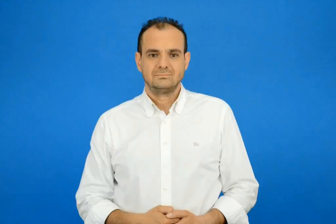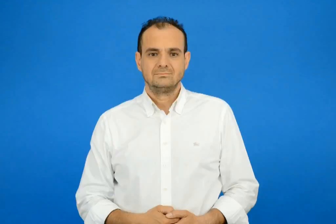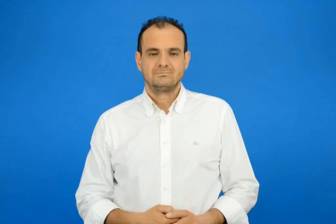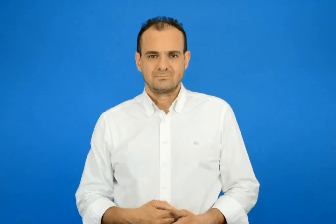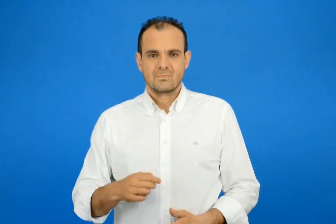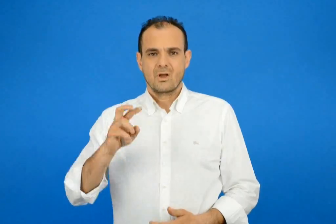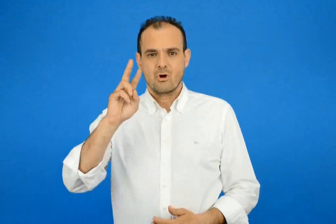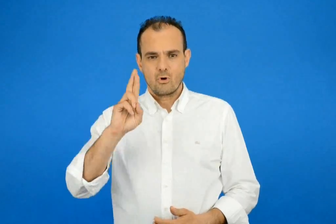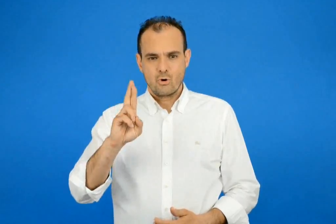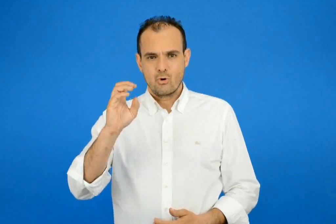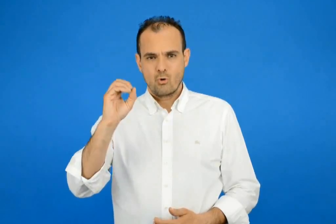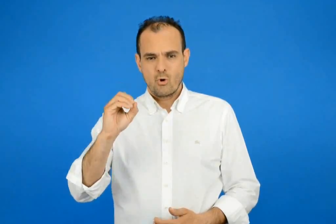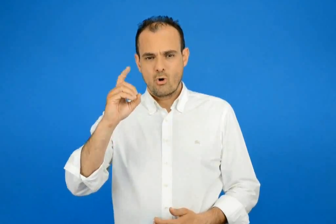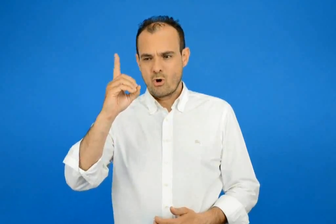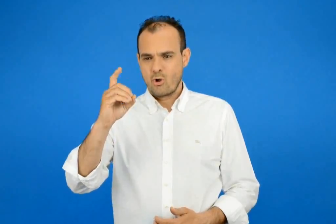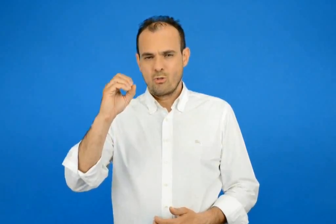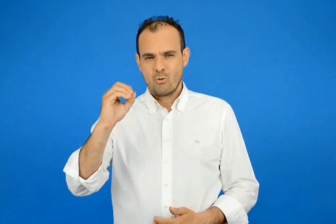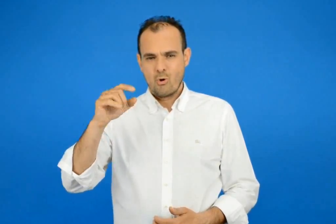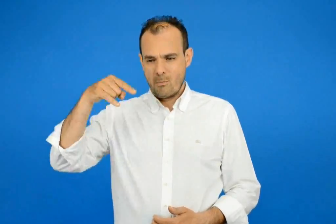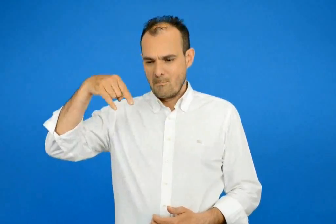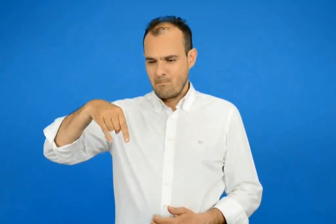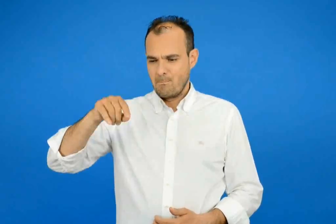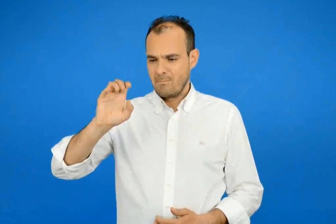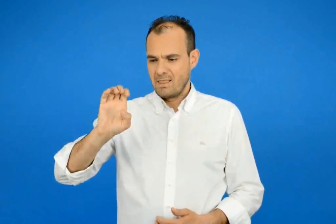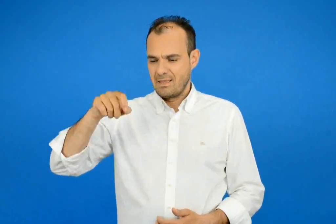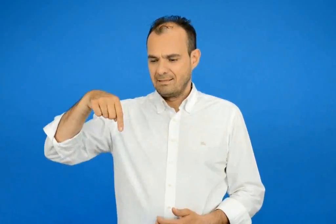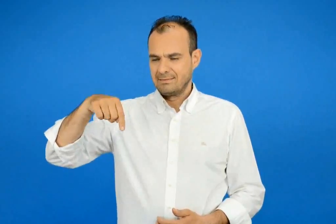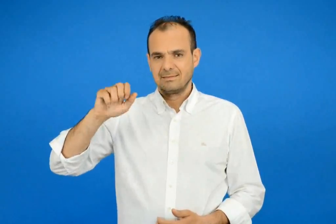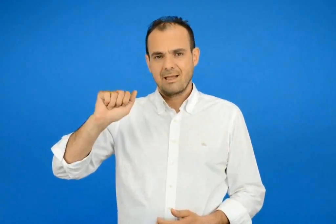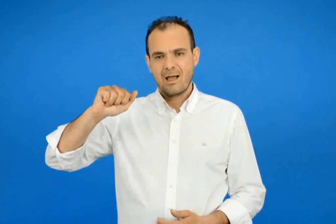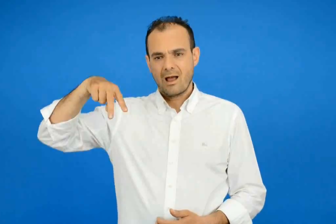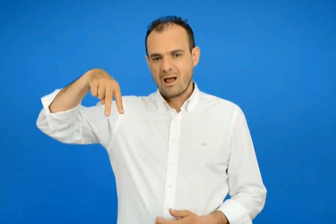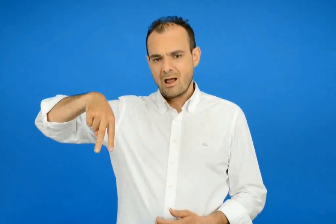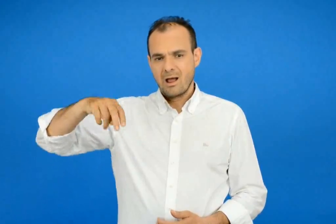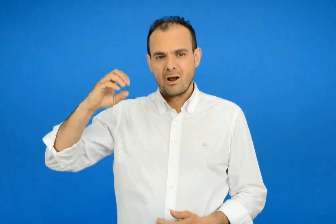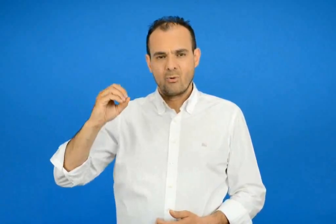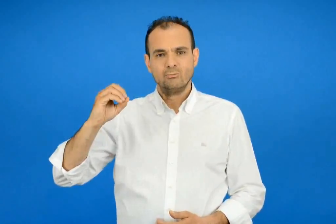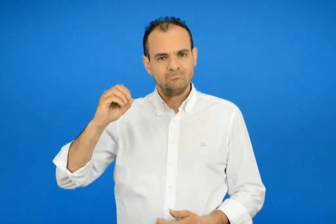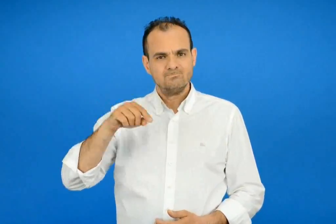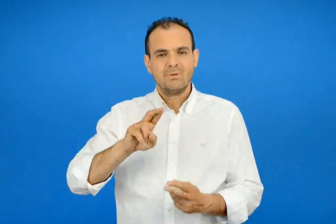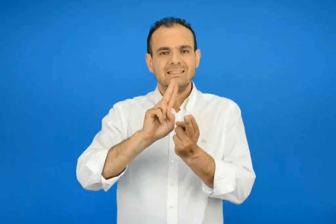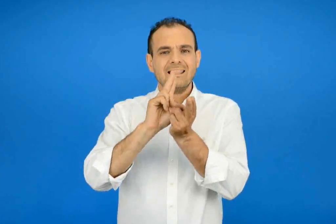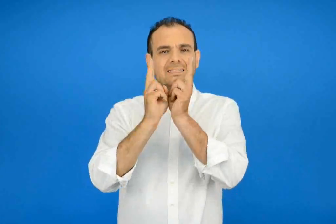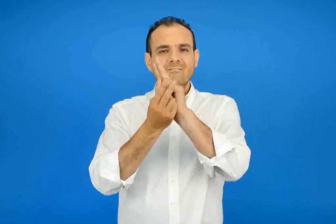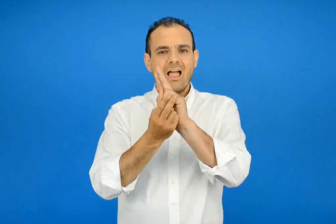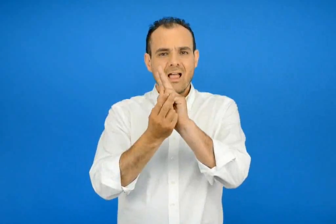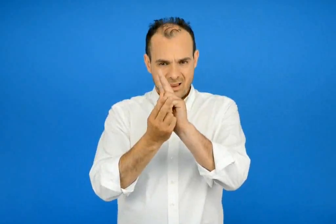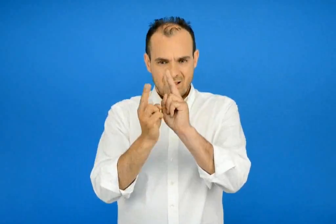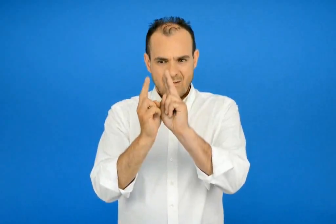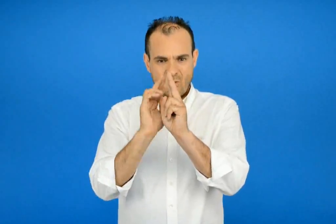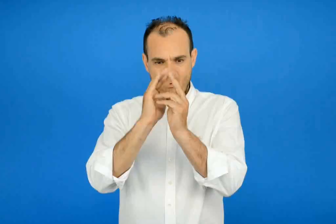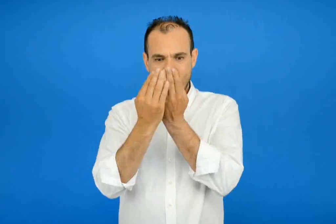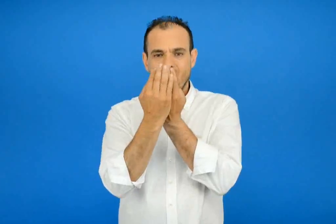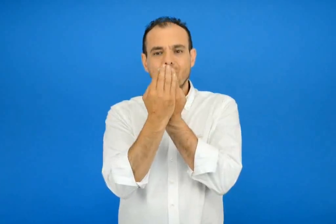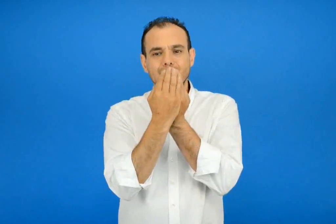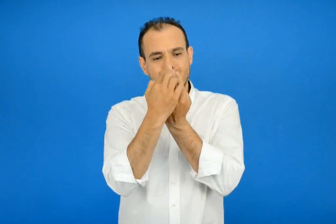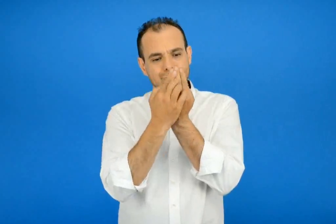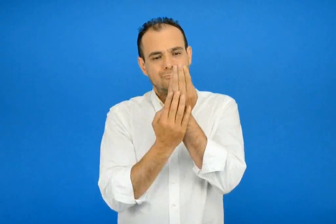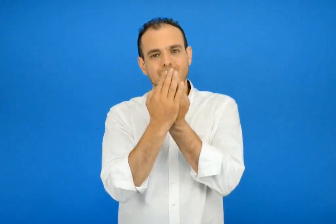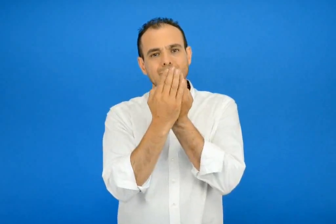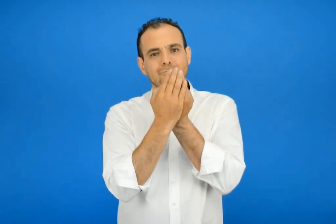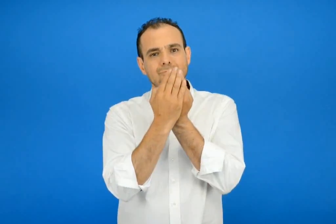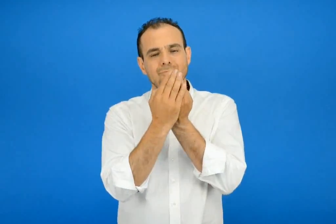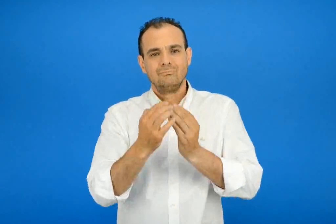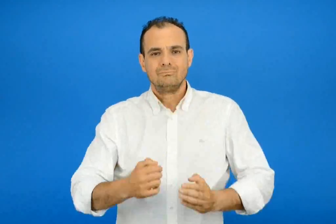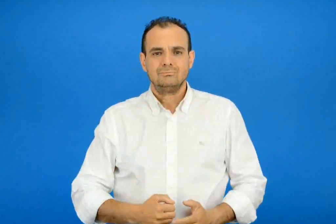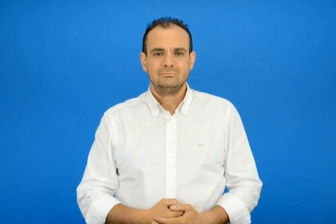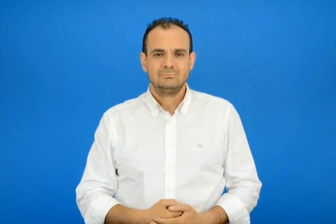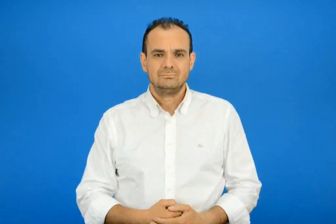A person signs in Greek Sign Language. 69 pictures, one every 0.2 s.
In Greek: ροδοπέταλο το πέταλο από τριαντάφυλλο
